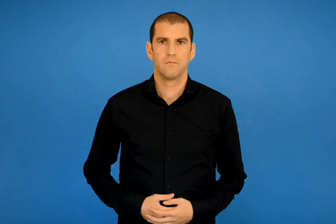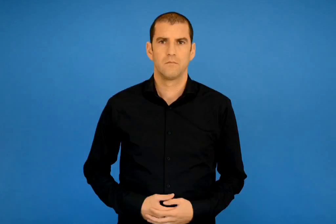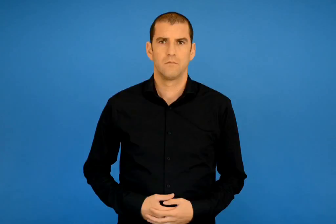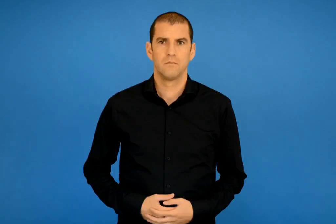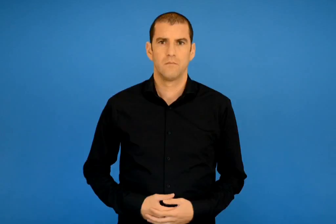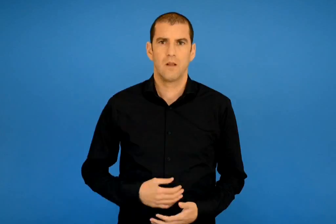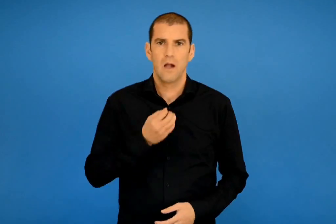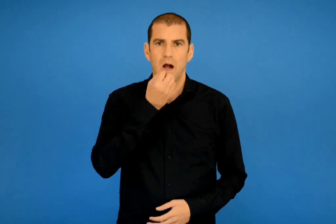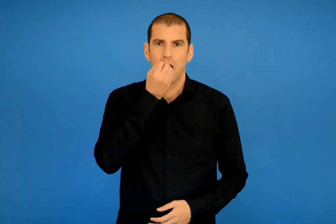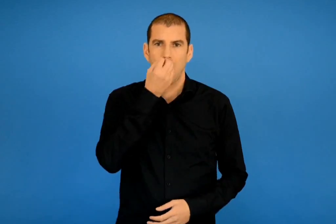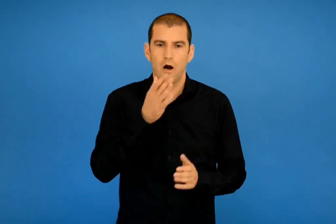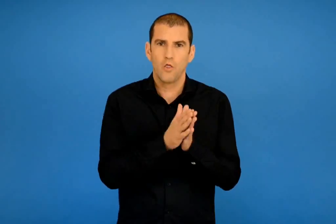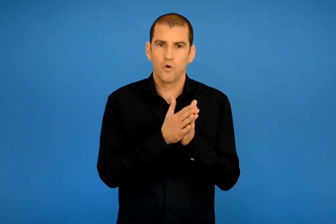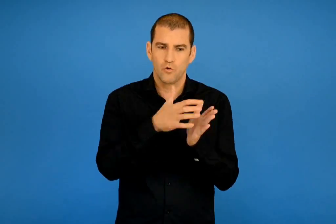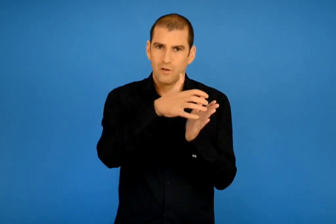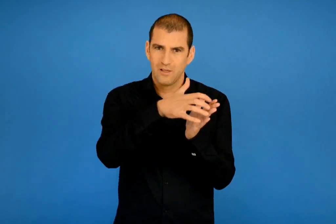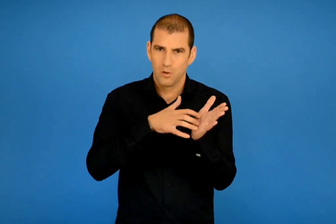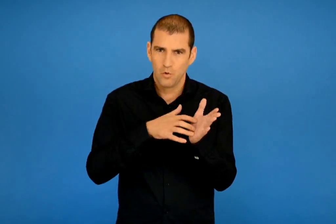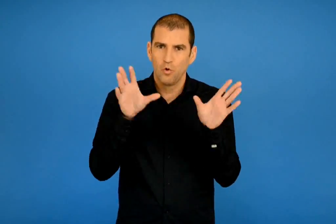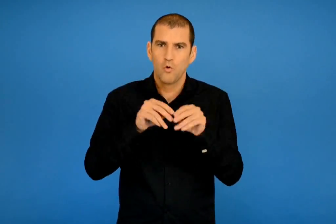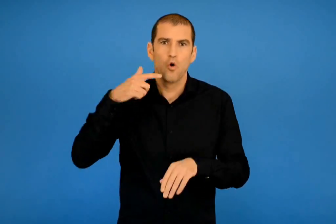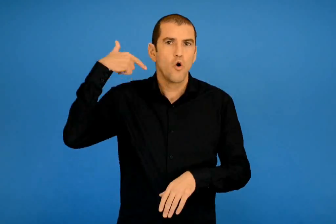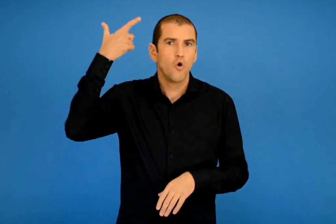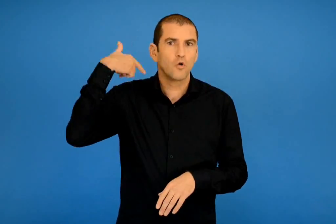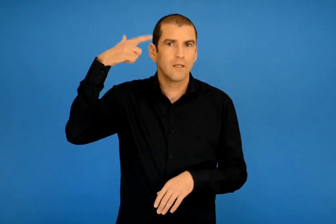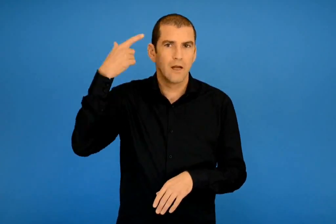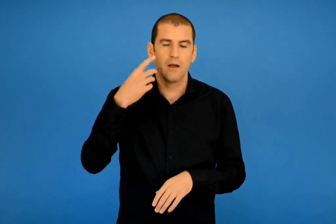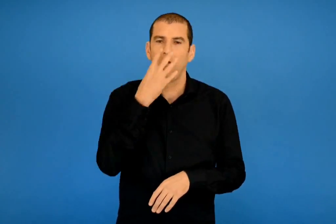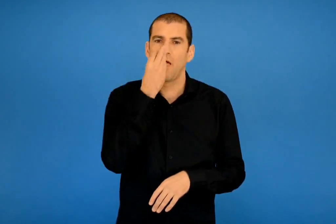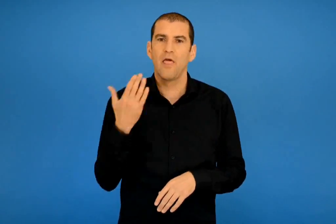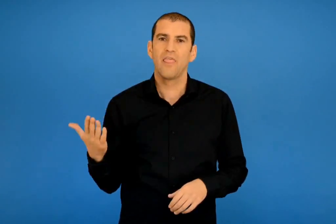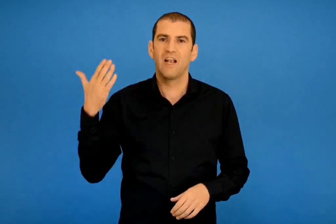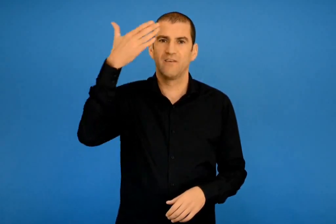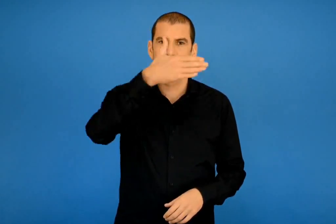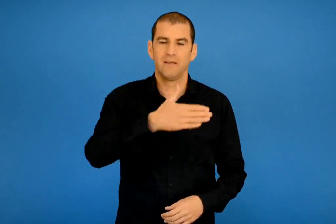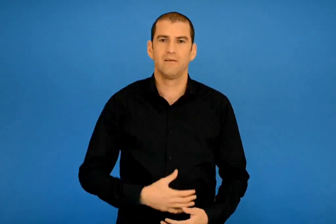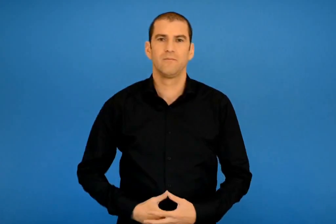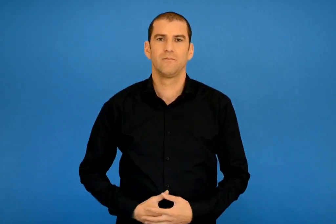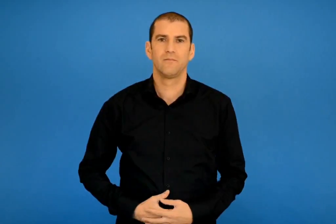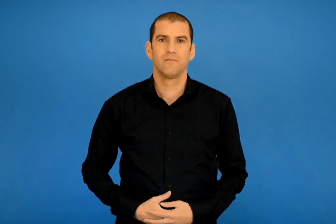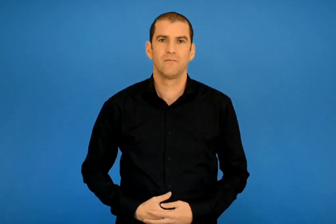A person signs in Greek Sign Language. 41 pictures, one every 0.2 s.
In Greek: ανθολόγιο λογοτεχνικών κείμενων το δελφίνι
